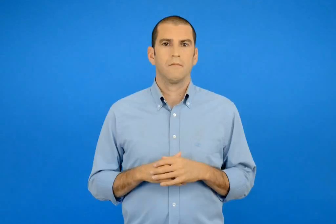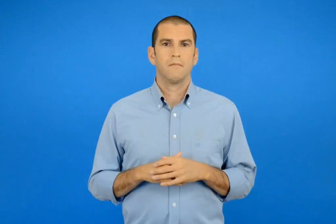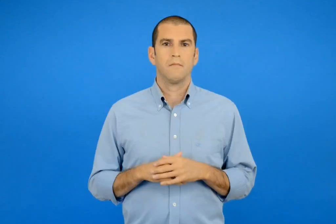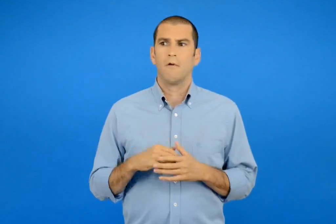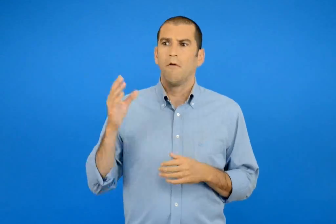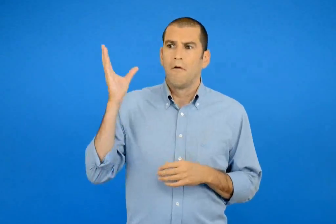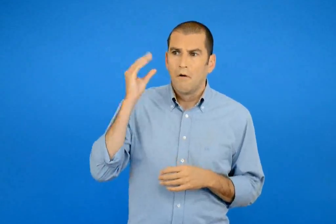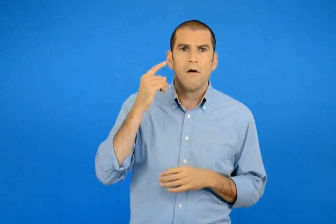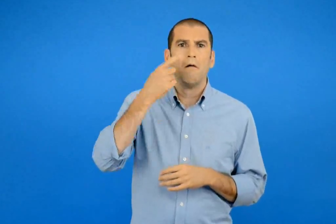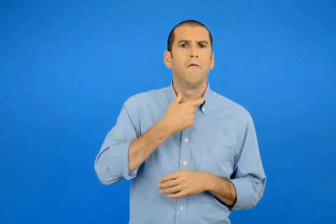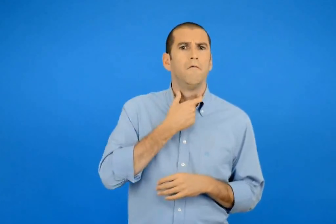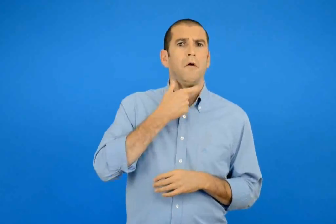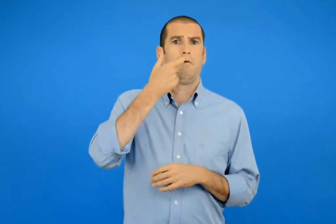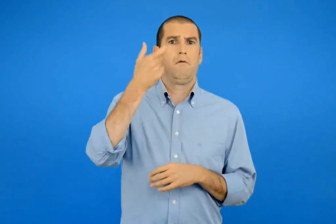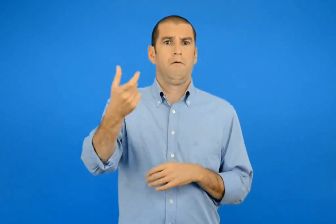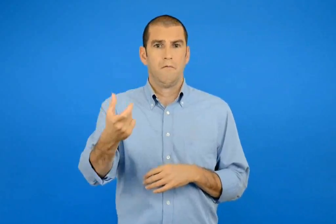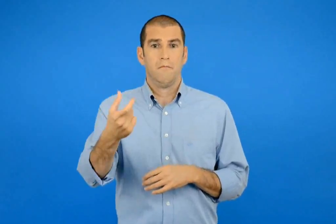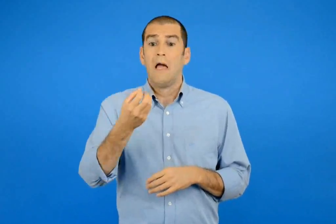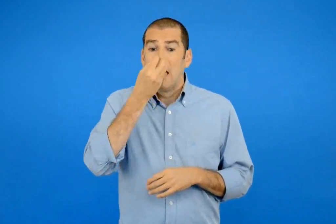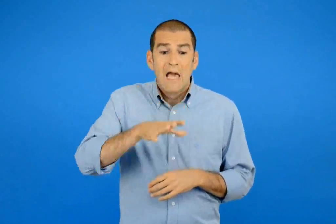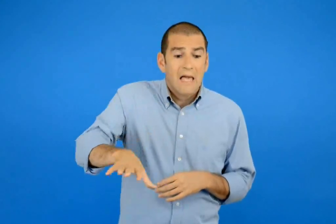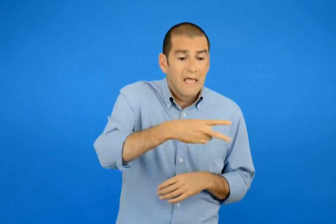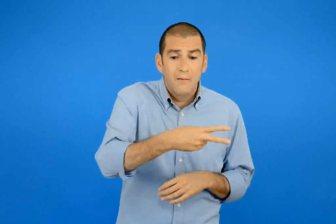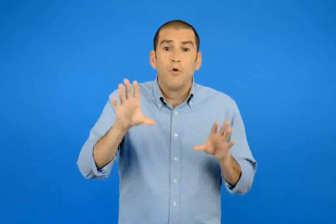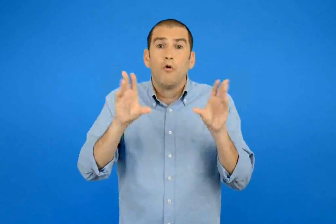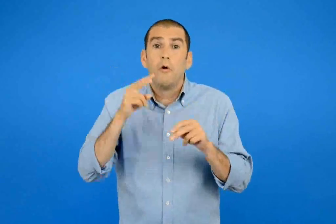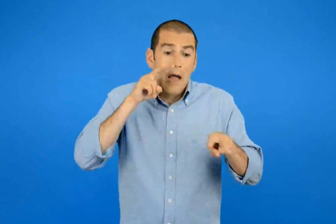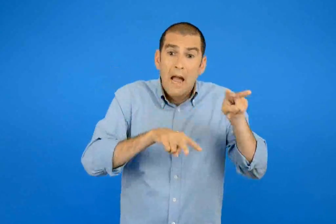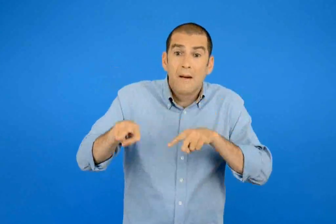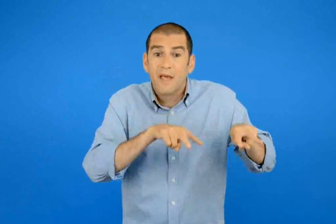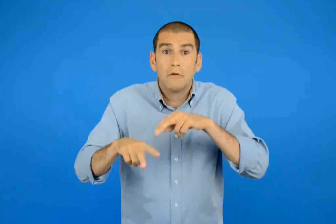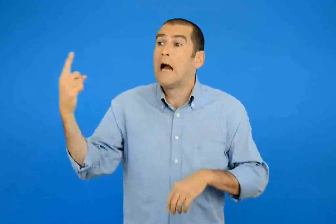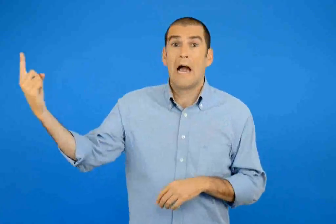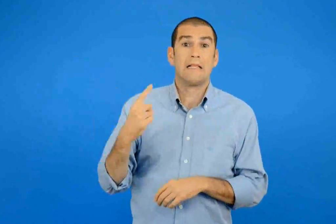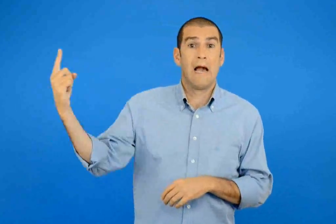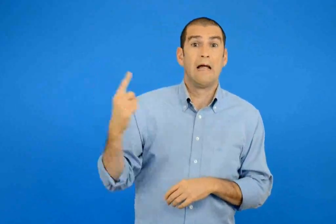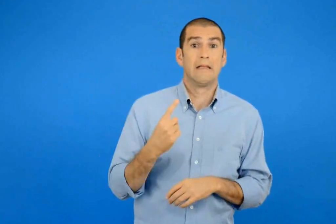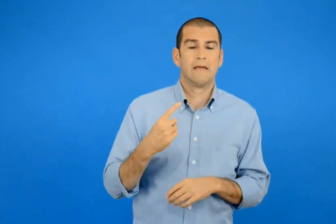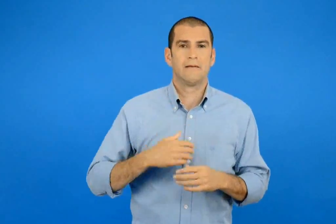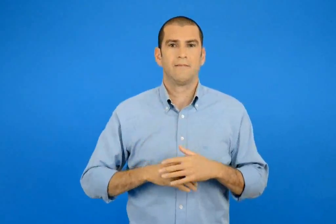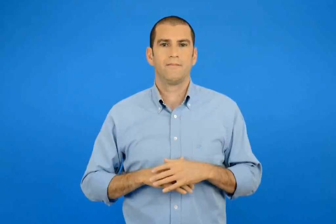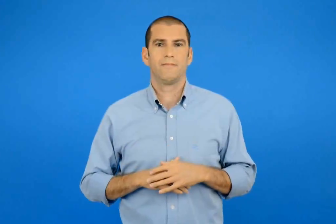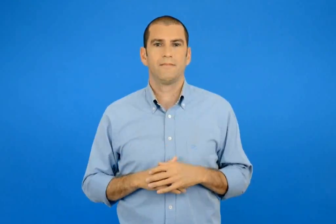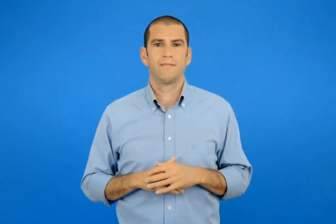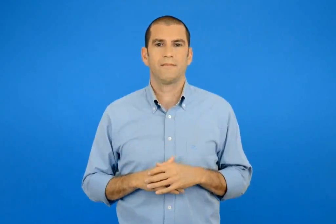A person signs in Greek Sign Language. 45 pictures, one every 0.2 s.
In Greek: ο επιθεωρητής των κήπων έρχεται ακούστηκε μια δυνατή φωνή
